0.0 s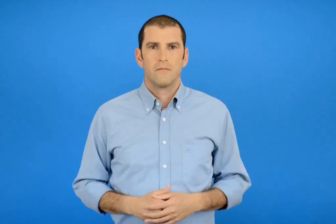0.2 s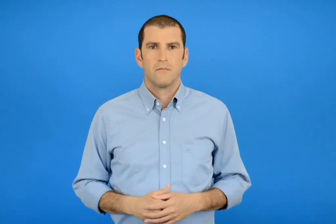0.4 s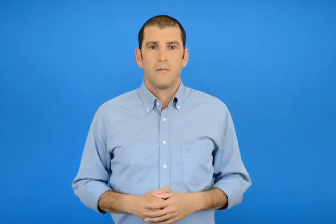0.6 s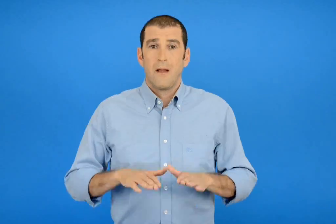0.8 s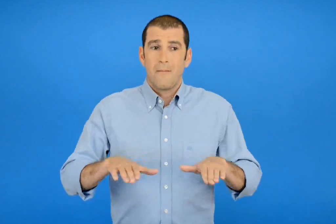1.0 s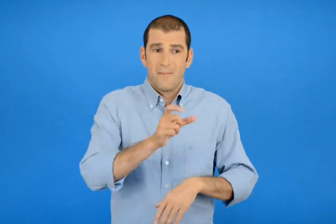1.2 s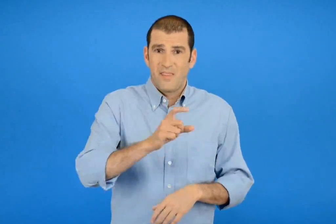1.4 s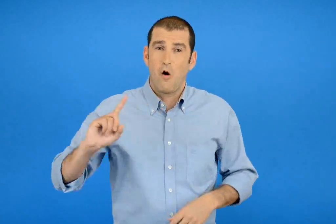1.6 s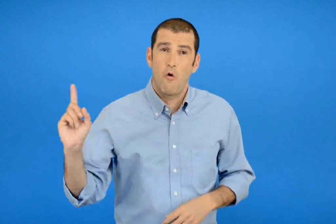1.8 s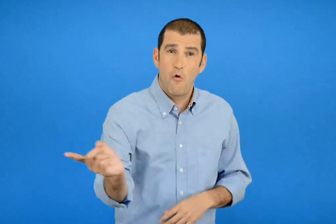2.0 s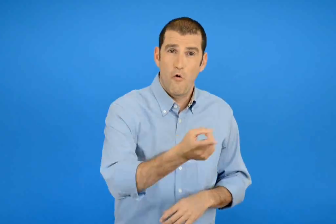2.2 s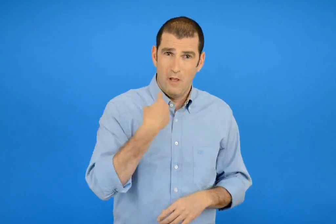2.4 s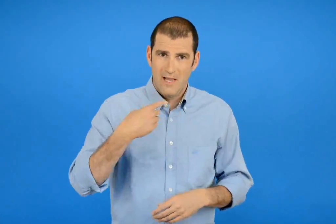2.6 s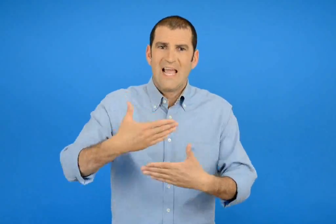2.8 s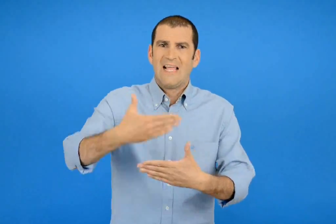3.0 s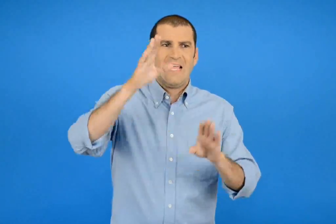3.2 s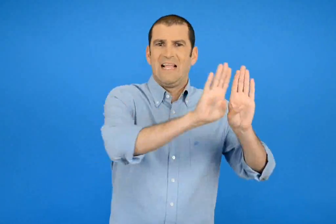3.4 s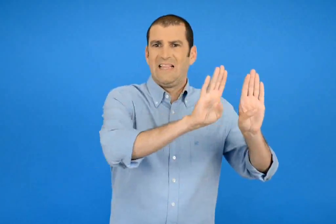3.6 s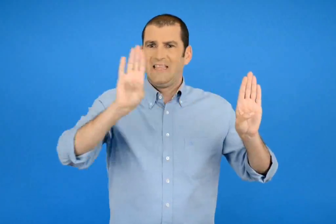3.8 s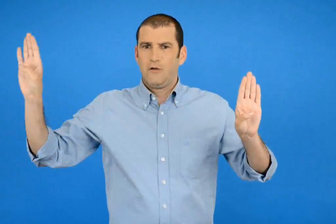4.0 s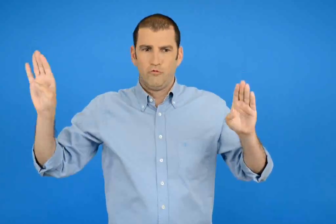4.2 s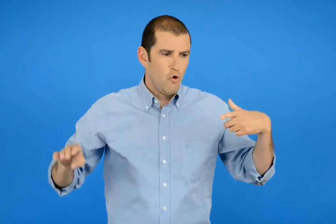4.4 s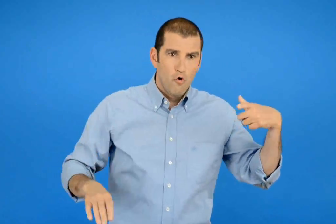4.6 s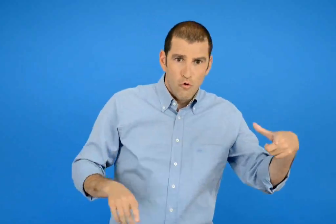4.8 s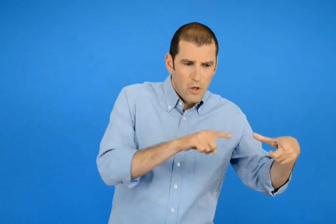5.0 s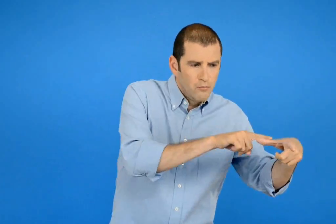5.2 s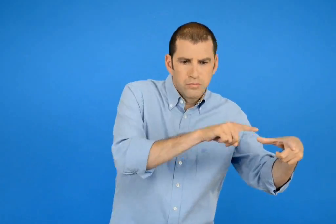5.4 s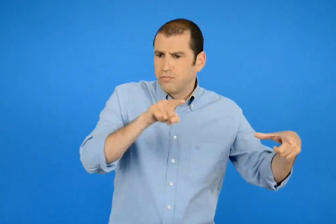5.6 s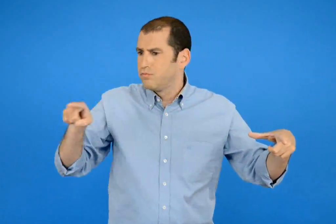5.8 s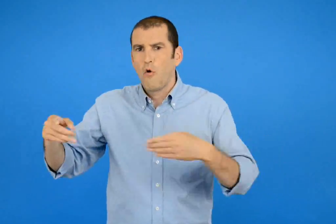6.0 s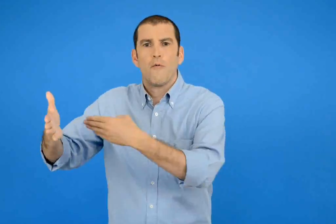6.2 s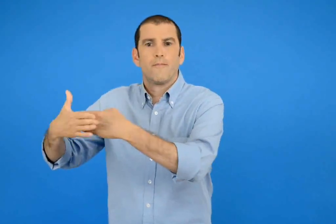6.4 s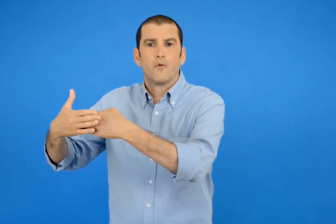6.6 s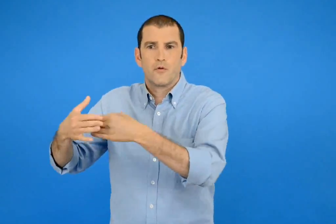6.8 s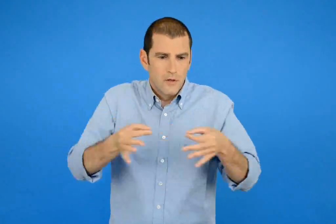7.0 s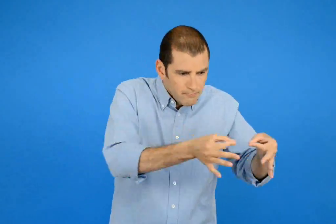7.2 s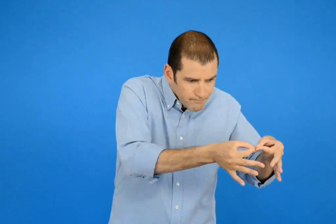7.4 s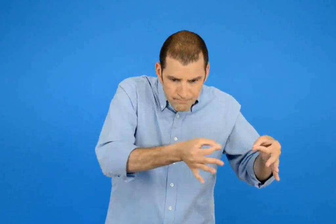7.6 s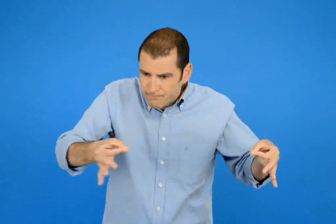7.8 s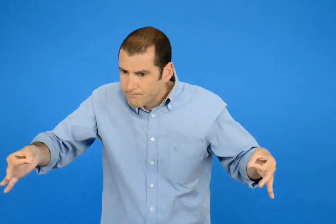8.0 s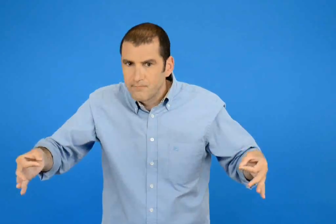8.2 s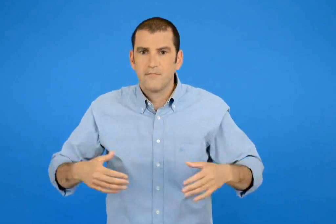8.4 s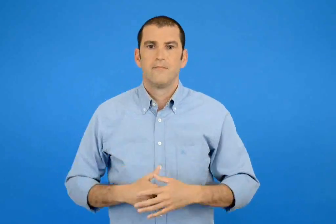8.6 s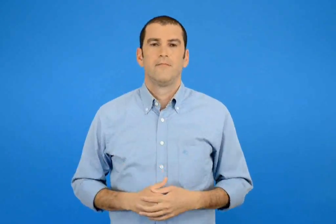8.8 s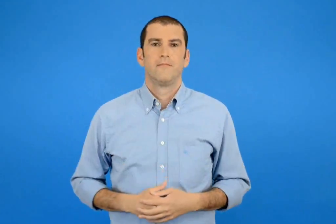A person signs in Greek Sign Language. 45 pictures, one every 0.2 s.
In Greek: τα παιδιά μέτρησαν το μήκος του τοίχου της αίθουσας από τη γωνιά μέχρι την πόρτα
